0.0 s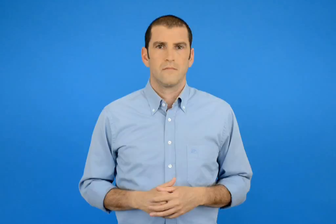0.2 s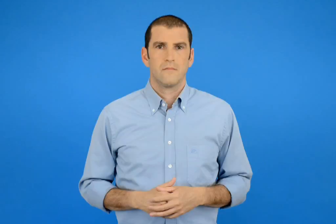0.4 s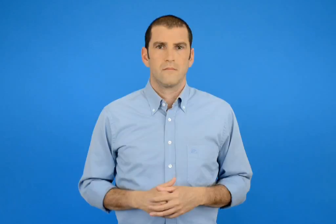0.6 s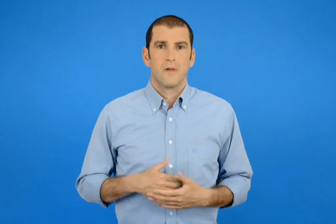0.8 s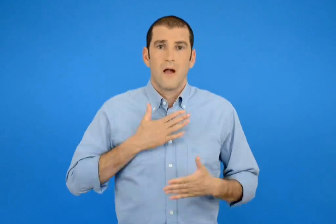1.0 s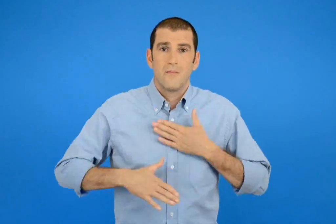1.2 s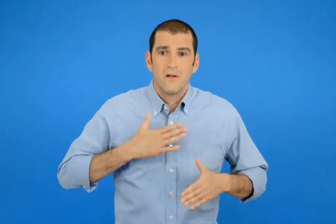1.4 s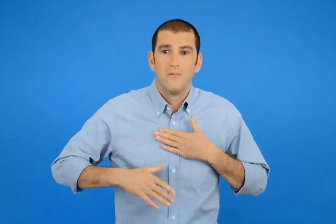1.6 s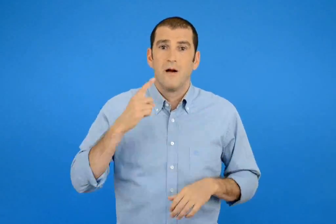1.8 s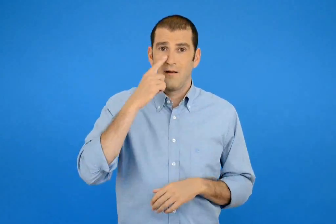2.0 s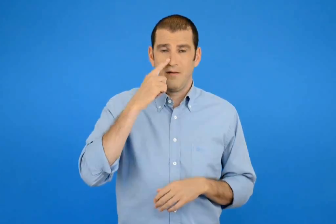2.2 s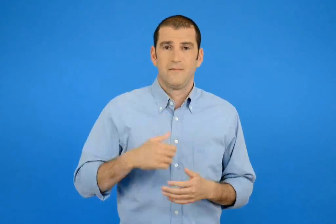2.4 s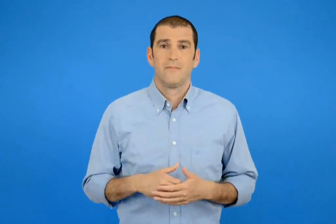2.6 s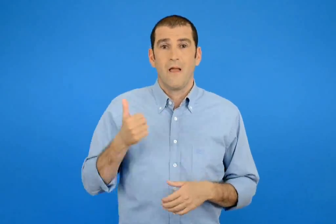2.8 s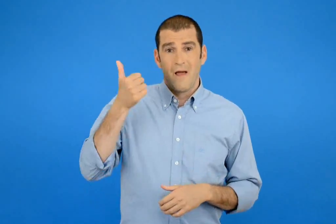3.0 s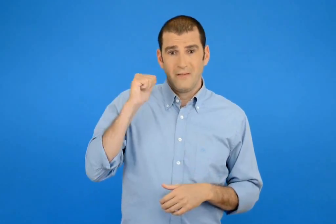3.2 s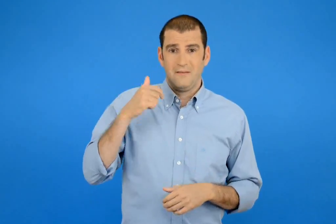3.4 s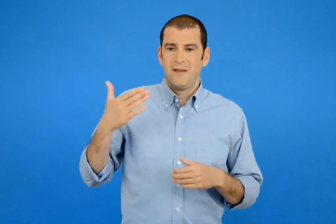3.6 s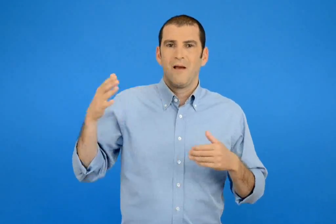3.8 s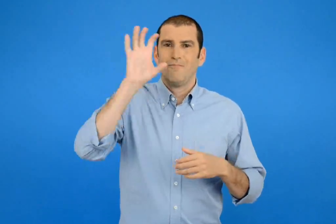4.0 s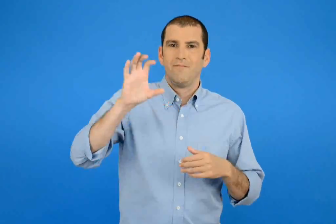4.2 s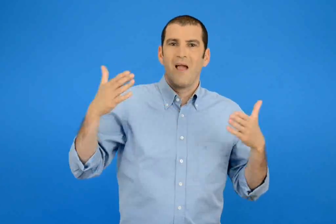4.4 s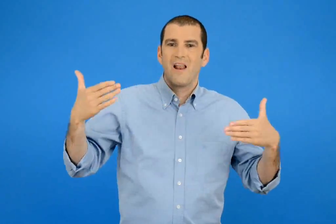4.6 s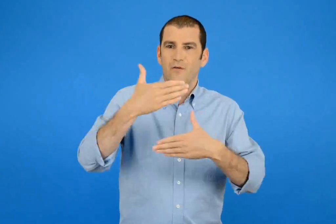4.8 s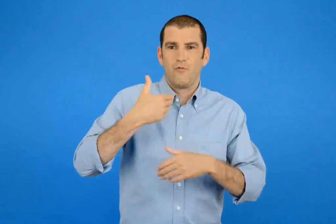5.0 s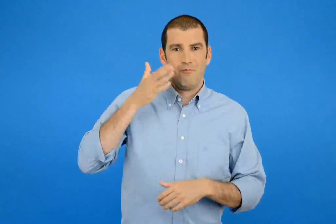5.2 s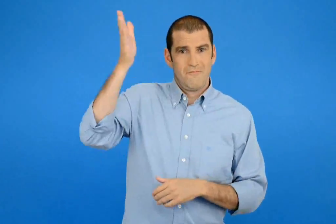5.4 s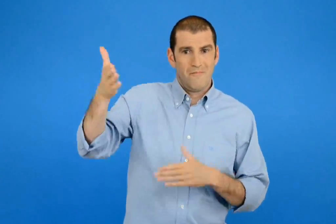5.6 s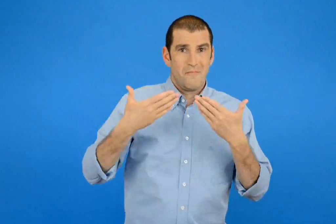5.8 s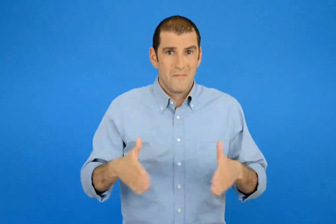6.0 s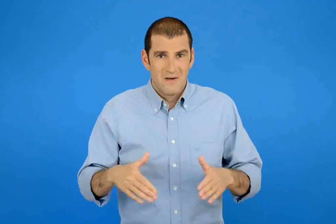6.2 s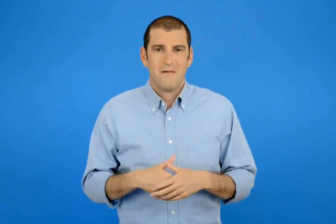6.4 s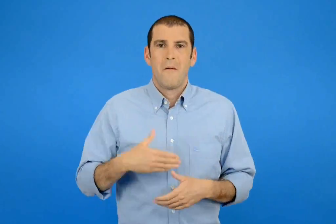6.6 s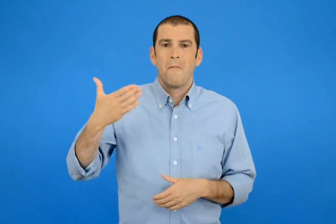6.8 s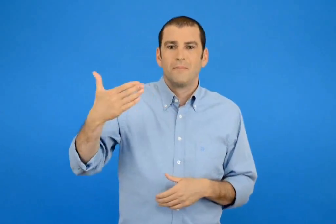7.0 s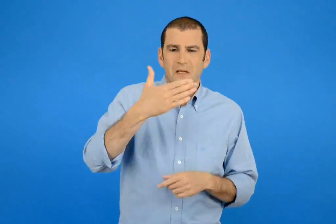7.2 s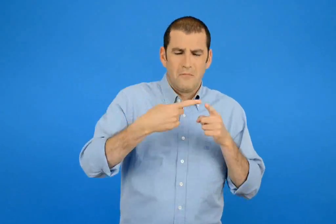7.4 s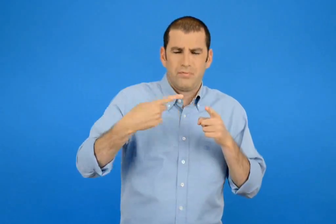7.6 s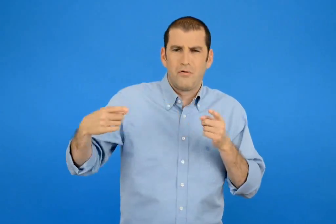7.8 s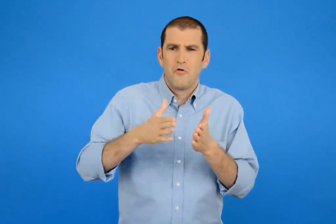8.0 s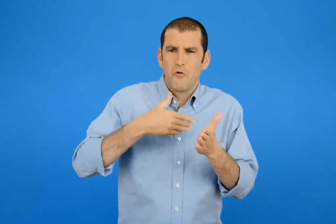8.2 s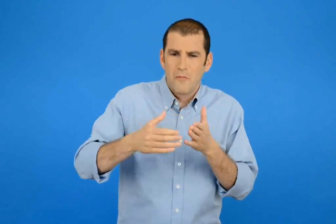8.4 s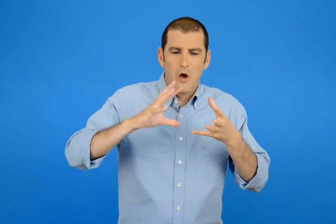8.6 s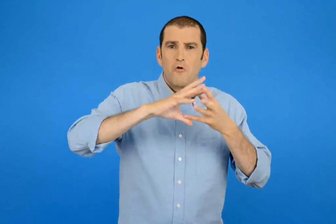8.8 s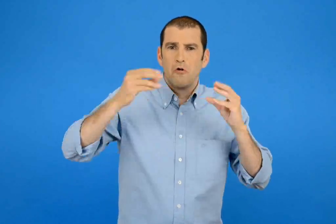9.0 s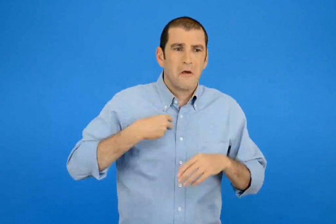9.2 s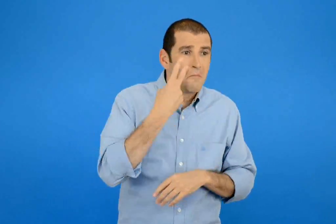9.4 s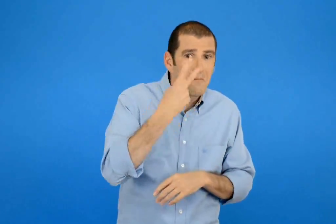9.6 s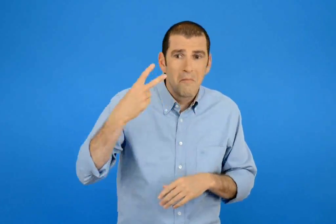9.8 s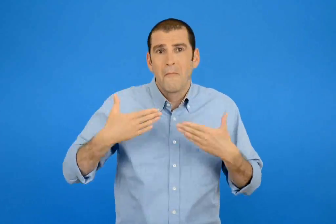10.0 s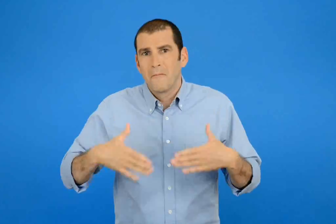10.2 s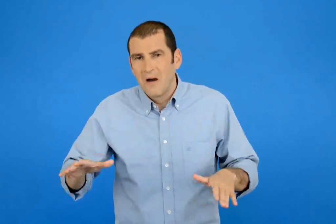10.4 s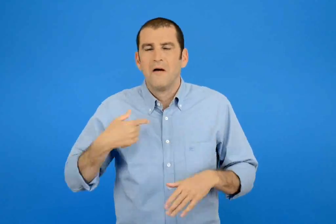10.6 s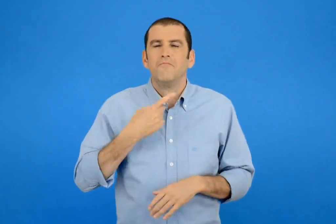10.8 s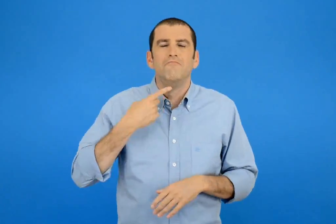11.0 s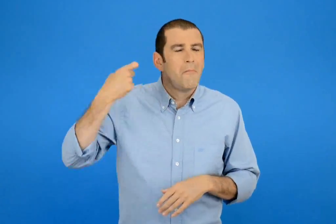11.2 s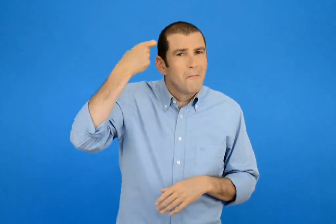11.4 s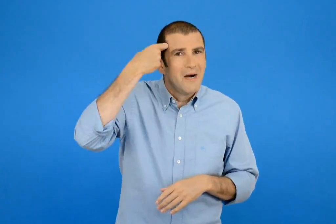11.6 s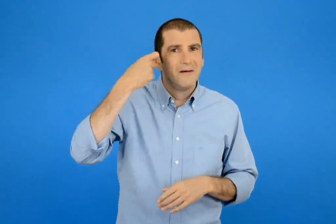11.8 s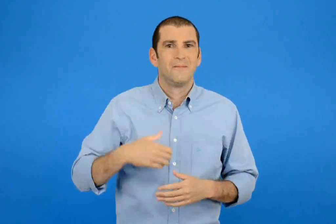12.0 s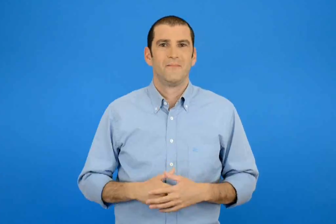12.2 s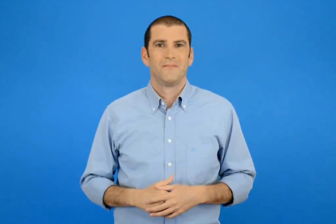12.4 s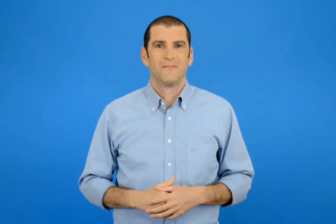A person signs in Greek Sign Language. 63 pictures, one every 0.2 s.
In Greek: αγαπημένη μου άννα χθες πήγα στο ενυδρείο και είδα ψαριά με περίεργα χρώματα κοχύλια και άλλα πολλά μου άρεσε πολύ
